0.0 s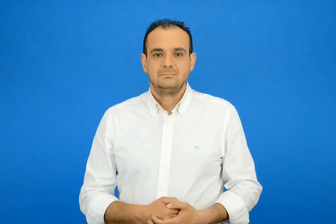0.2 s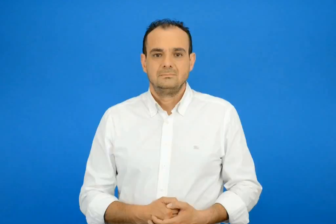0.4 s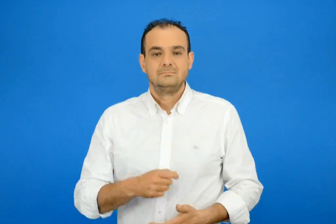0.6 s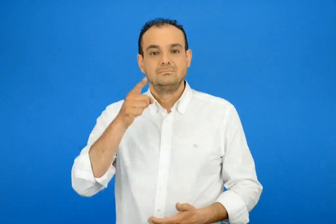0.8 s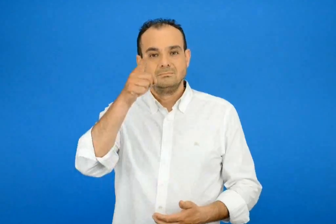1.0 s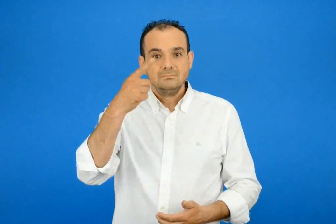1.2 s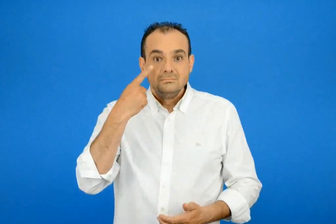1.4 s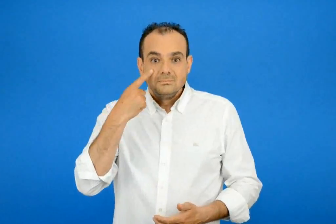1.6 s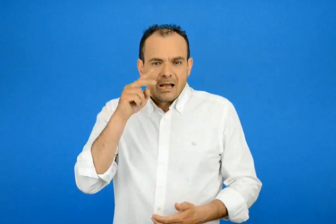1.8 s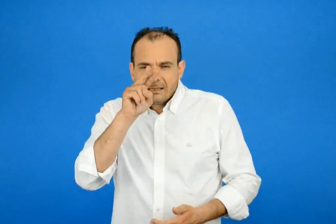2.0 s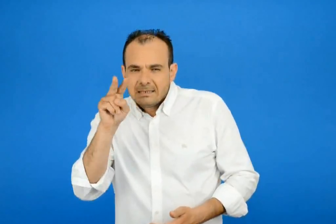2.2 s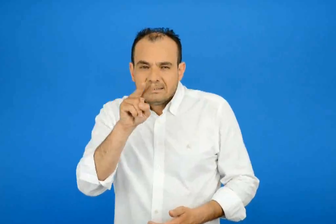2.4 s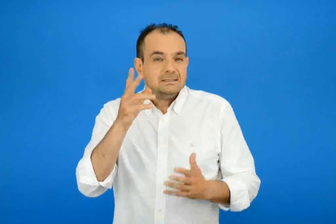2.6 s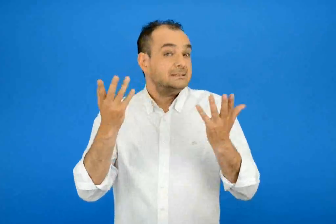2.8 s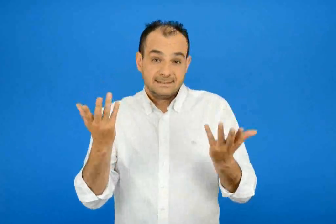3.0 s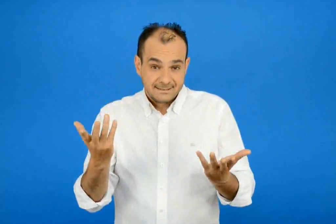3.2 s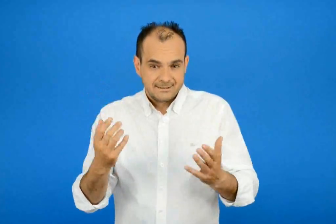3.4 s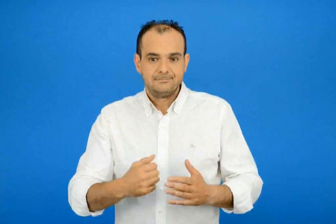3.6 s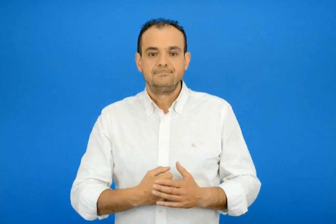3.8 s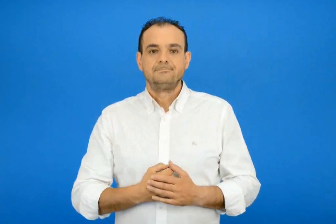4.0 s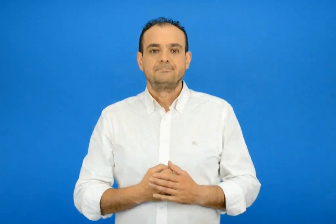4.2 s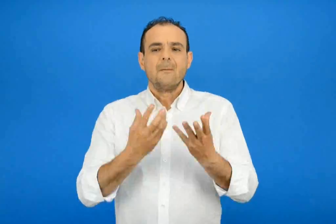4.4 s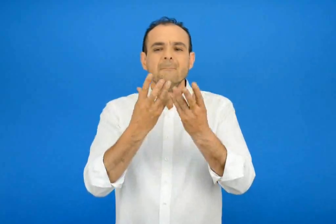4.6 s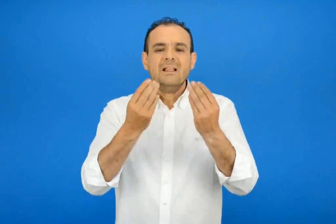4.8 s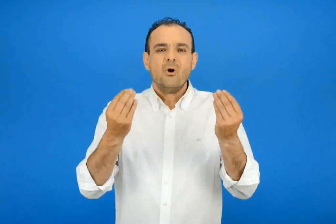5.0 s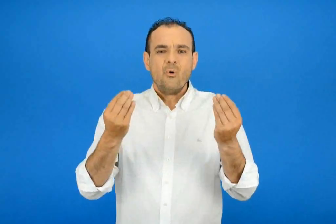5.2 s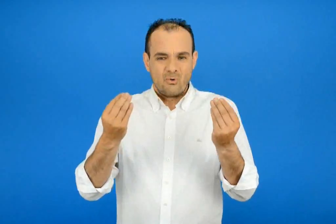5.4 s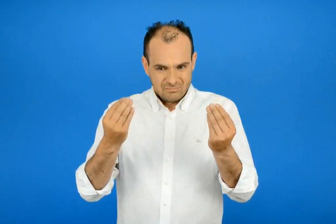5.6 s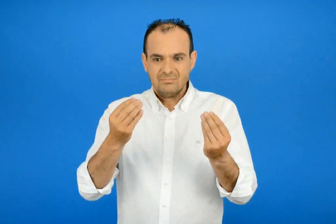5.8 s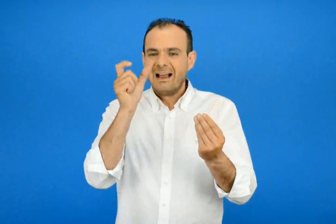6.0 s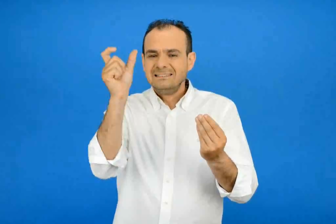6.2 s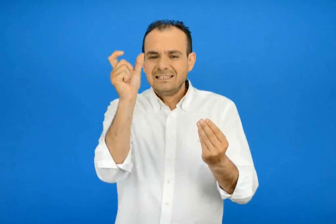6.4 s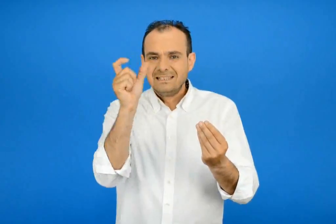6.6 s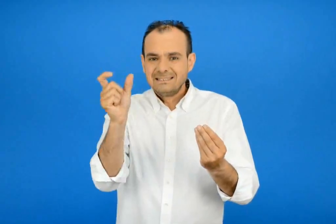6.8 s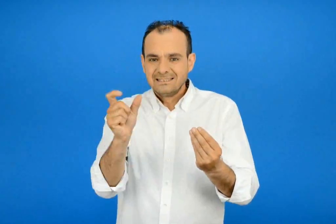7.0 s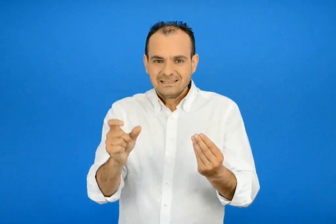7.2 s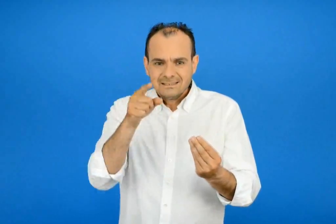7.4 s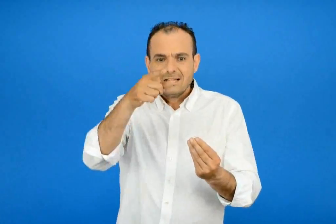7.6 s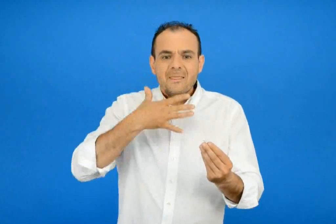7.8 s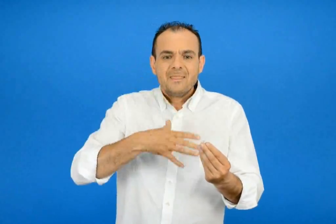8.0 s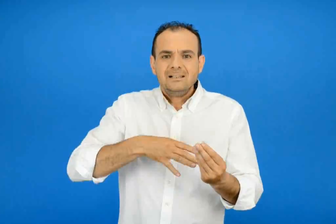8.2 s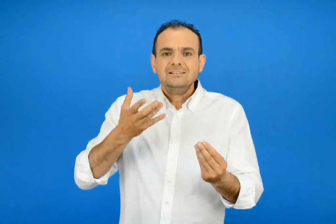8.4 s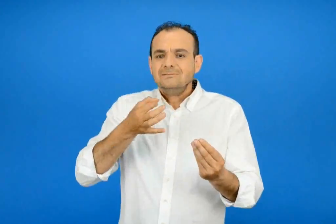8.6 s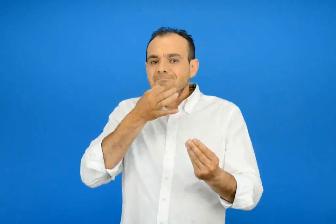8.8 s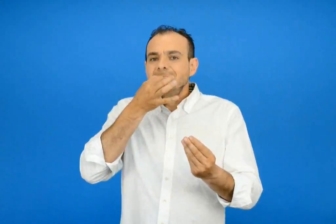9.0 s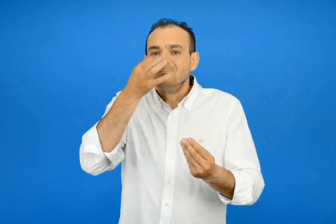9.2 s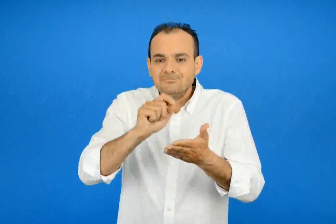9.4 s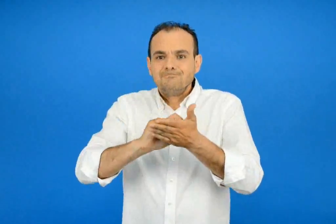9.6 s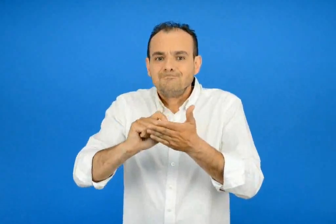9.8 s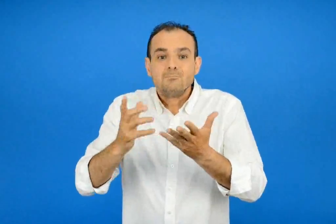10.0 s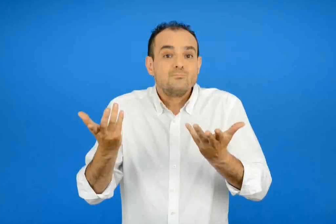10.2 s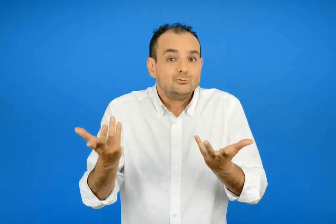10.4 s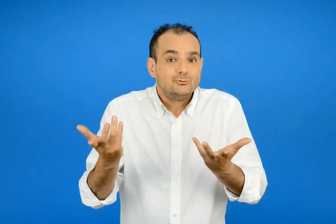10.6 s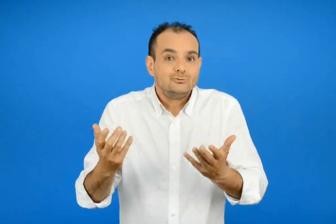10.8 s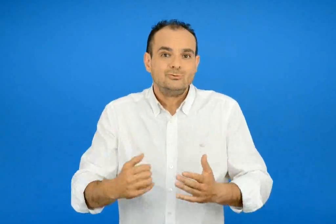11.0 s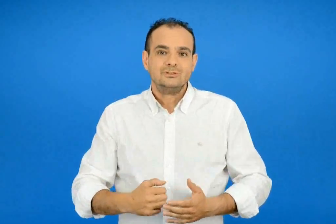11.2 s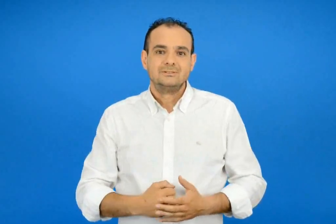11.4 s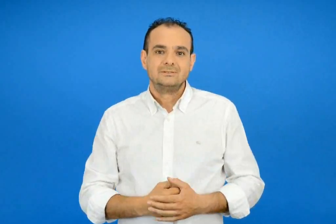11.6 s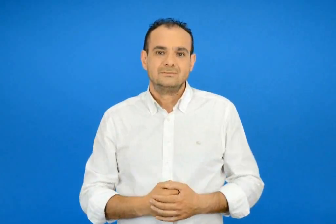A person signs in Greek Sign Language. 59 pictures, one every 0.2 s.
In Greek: τι παρατηρείς ; πως θα πεις αυτές τις λέξεις στον πληθυντικό αριθμό ;
